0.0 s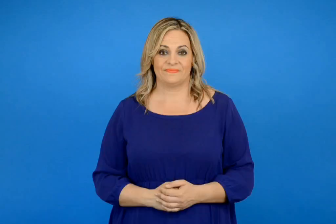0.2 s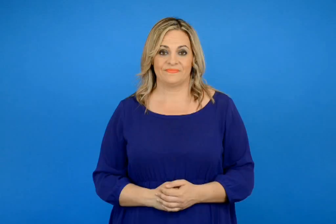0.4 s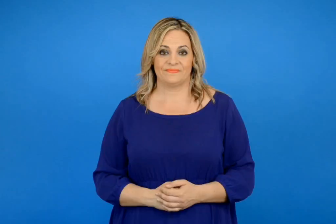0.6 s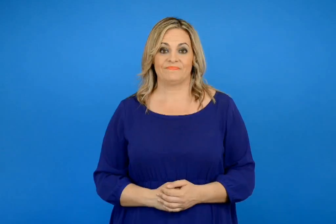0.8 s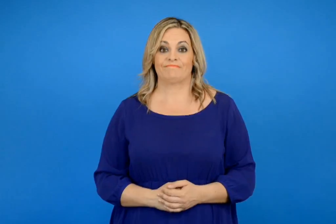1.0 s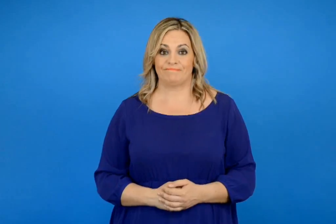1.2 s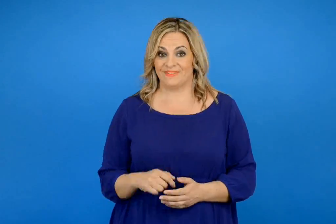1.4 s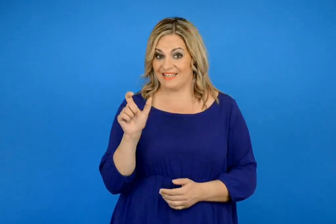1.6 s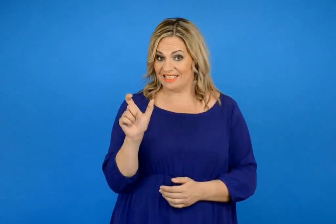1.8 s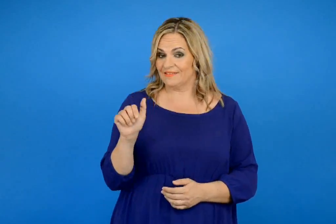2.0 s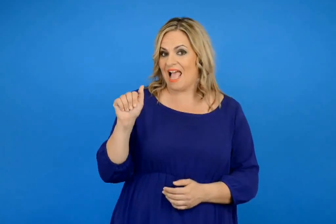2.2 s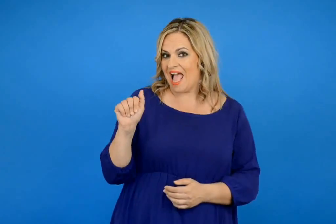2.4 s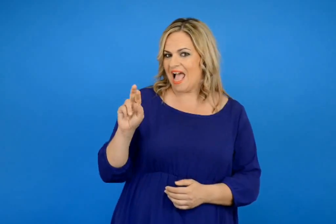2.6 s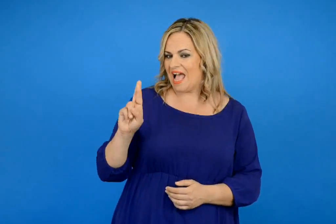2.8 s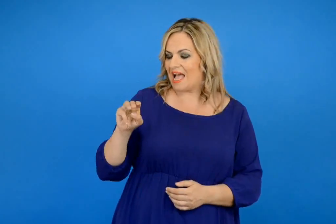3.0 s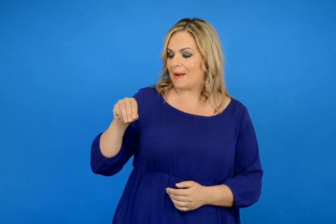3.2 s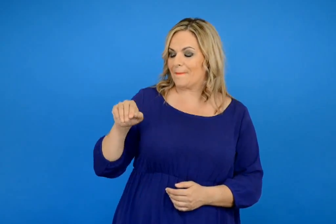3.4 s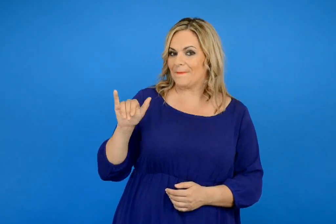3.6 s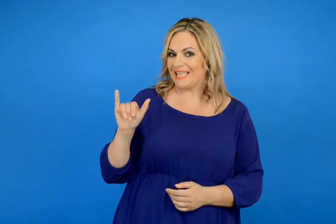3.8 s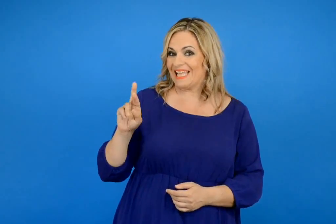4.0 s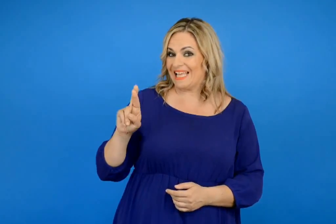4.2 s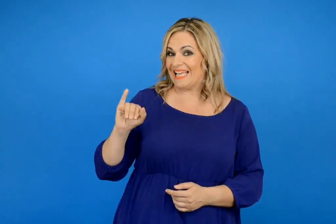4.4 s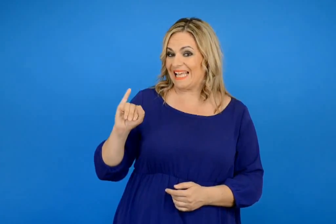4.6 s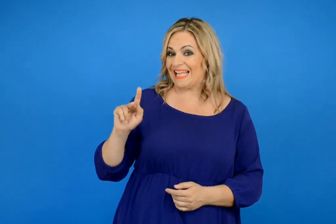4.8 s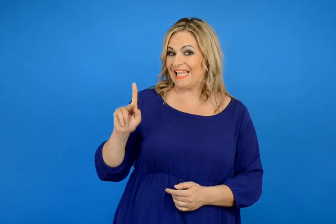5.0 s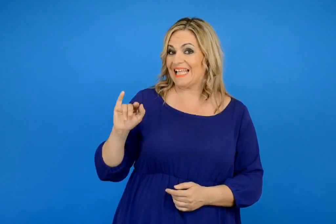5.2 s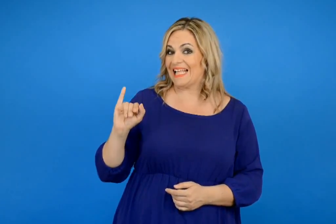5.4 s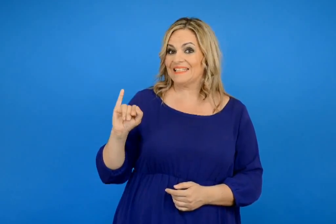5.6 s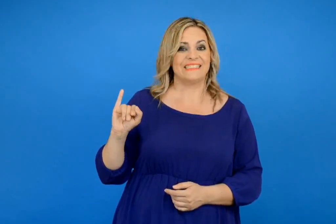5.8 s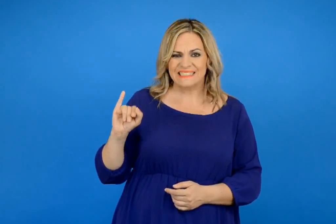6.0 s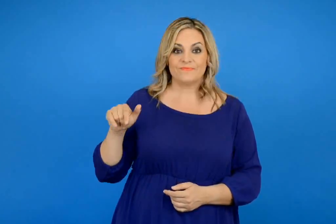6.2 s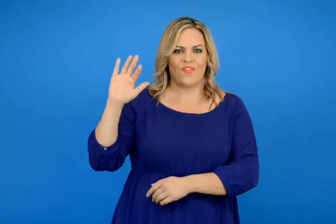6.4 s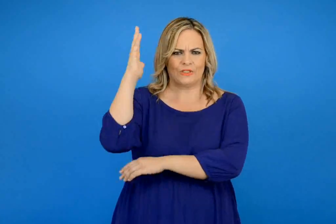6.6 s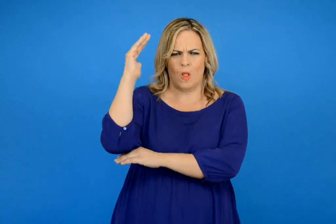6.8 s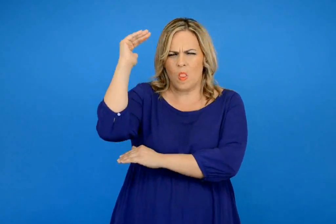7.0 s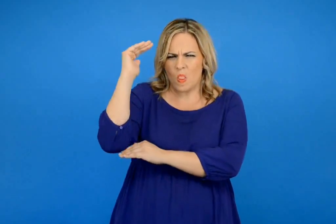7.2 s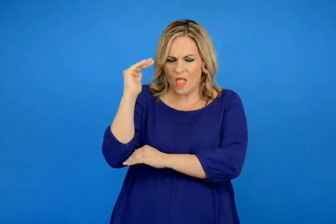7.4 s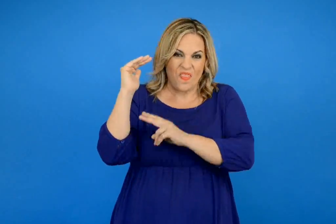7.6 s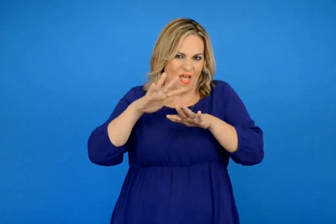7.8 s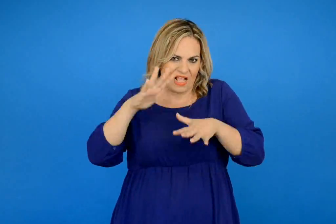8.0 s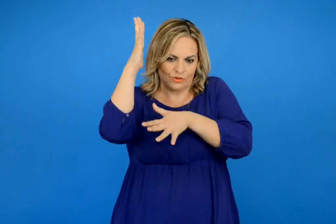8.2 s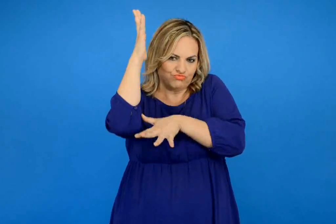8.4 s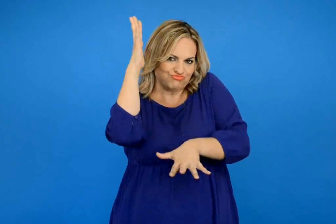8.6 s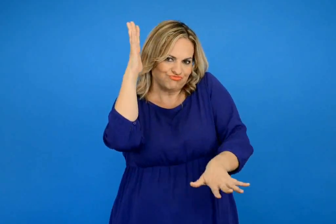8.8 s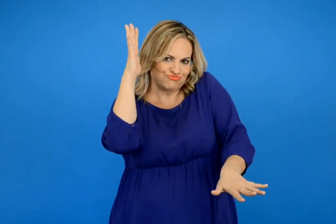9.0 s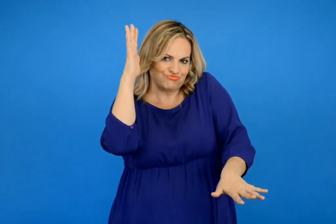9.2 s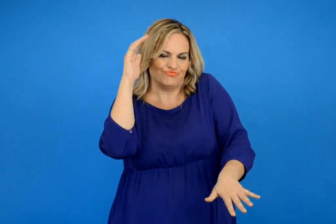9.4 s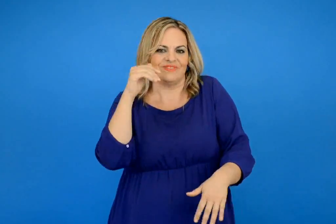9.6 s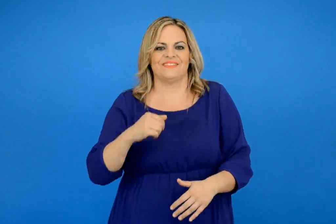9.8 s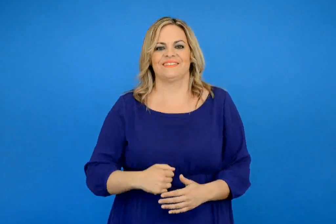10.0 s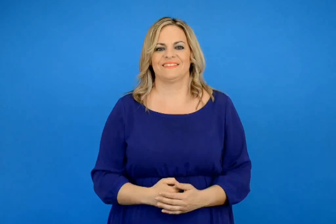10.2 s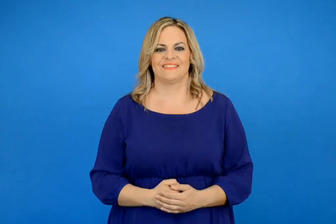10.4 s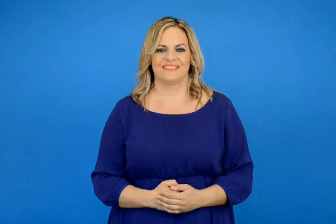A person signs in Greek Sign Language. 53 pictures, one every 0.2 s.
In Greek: αρμυρίκι μικρό δέντρο που φυτρώνει διπλά στη θάλασσα
